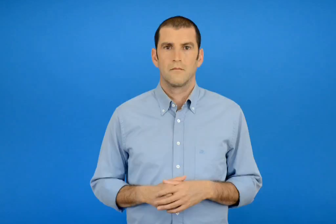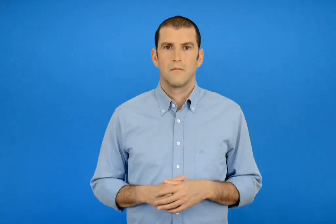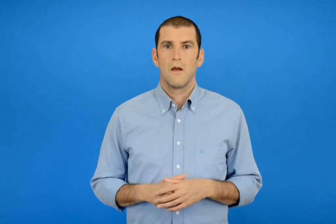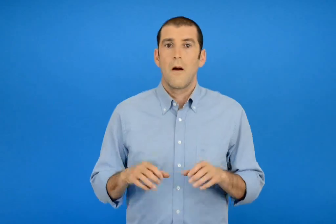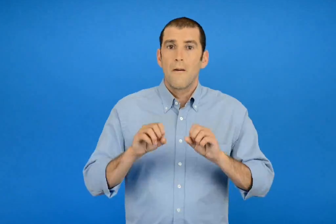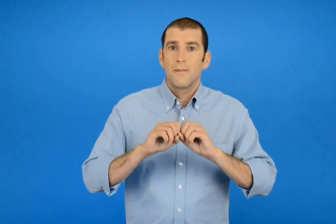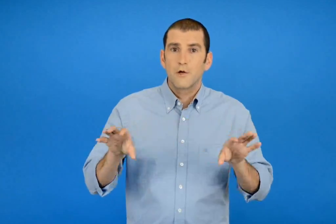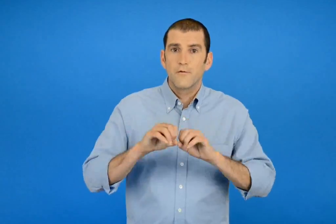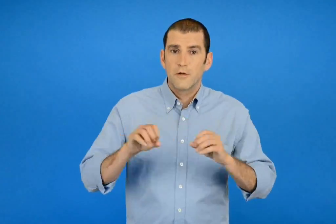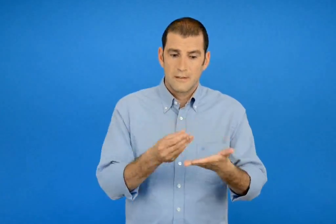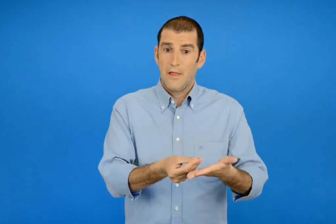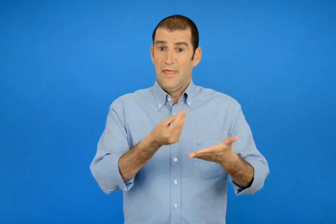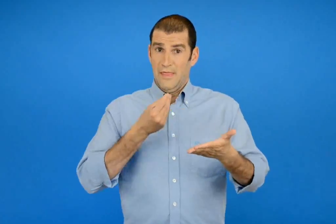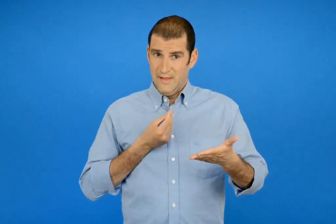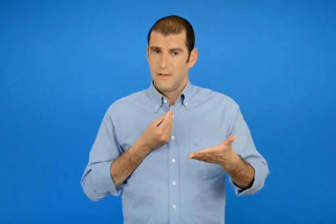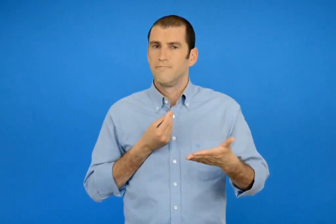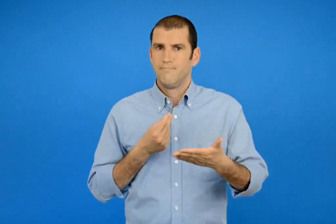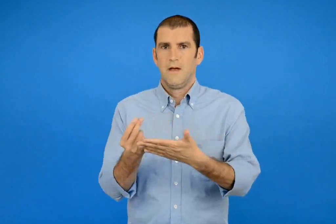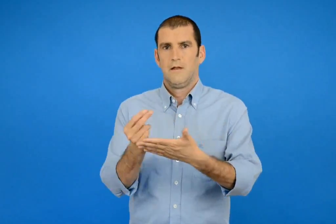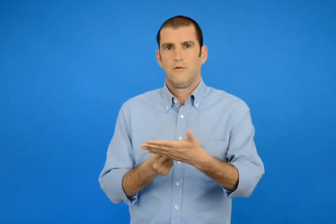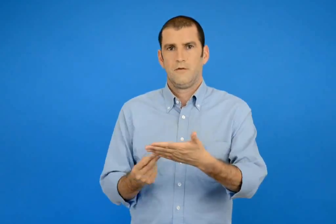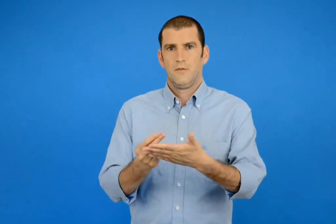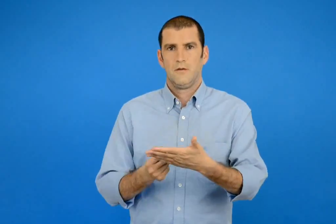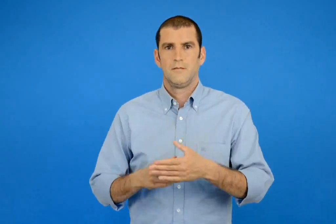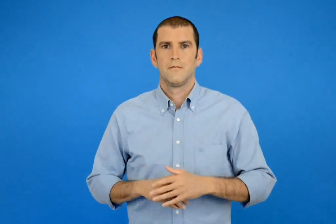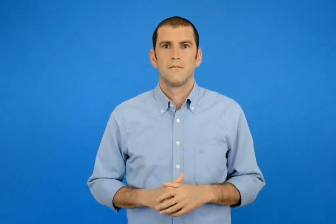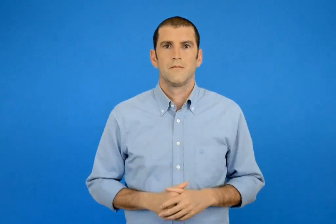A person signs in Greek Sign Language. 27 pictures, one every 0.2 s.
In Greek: να ζωγραφίσουμε όσες πληροφορίες μας δίνει
